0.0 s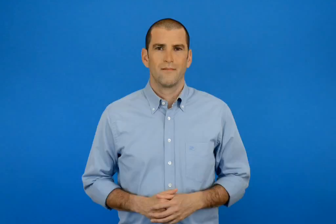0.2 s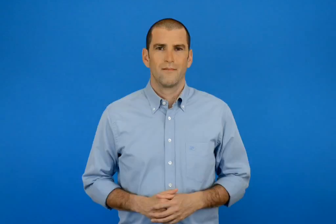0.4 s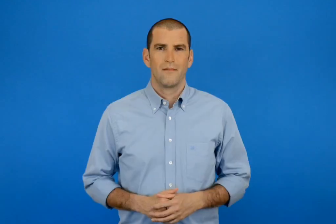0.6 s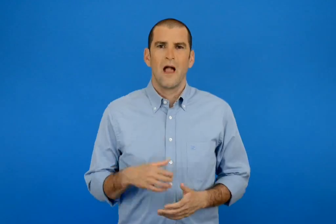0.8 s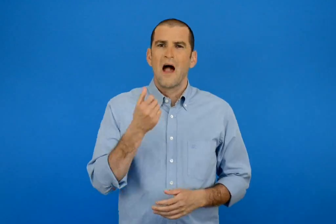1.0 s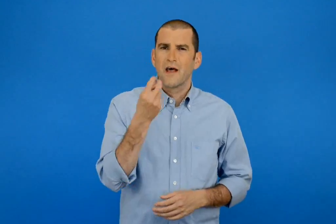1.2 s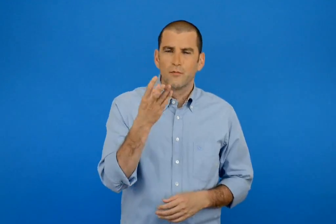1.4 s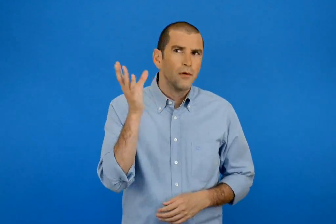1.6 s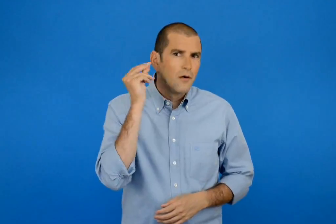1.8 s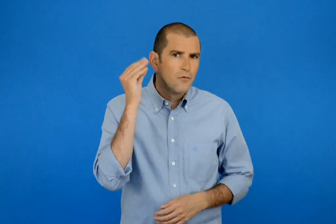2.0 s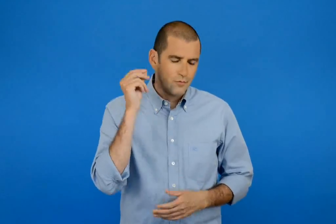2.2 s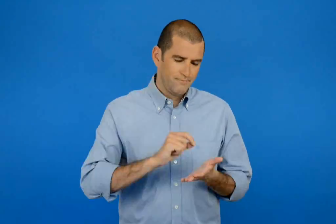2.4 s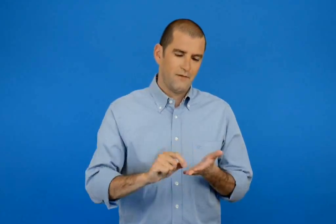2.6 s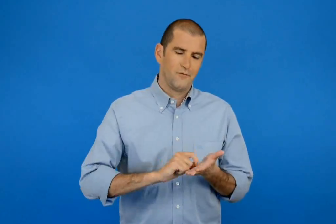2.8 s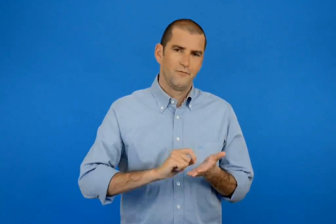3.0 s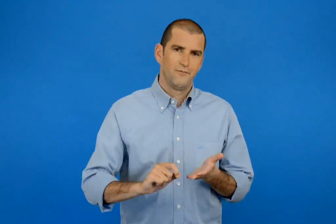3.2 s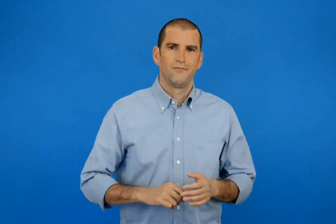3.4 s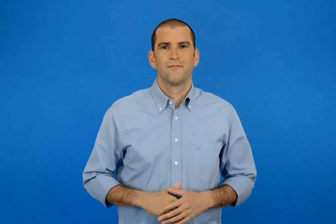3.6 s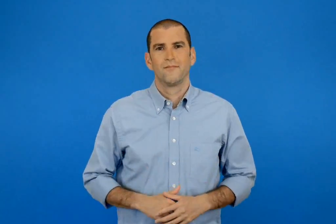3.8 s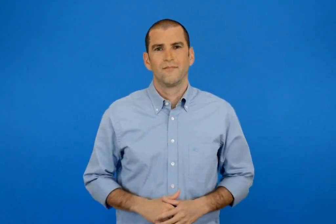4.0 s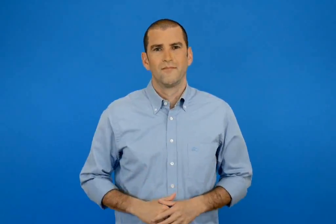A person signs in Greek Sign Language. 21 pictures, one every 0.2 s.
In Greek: γράφω τους αριθμούς που ακούω
